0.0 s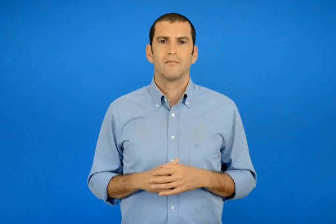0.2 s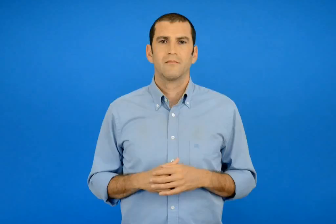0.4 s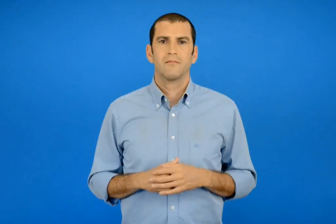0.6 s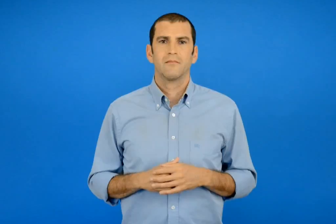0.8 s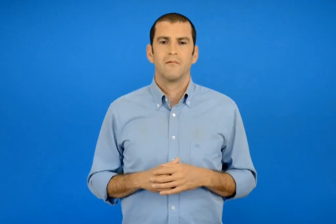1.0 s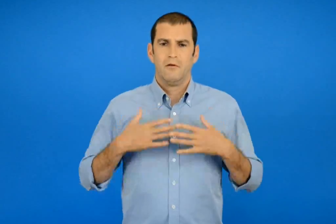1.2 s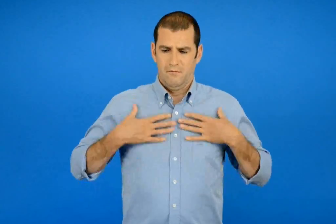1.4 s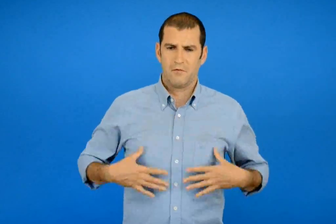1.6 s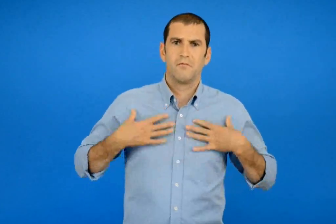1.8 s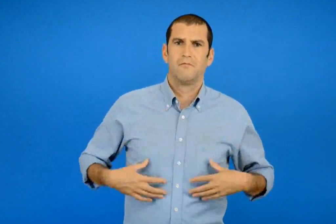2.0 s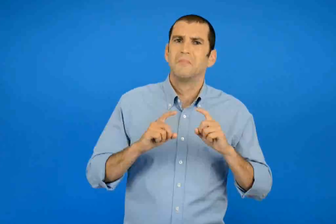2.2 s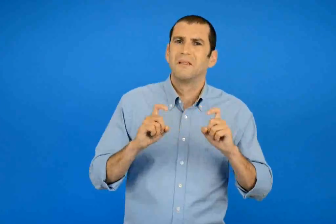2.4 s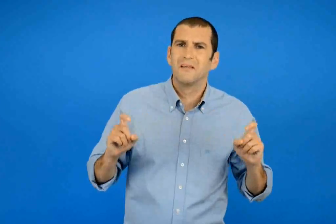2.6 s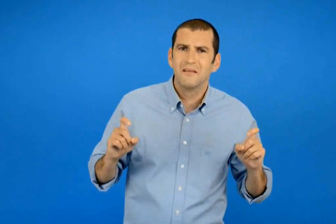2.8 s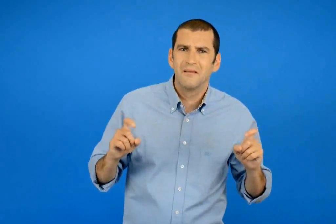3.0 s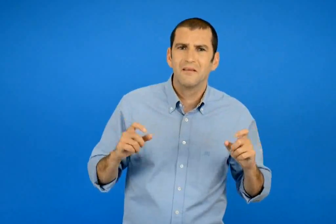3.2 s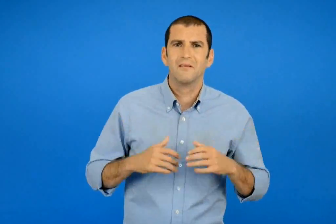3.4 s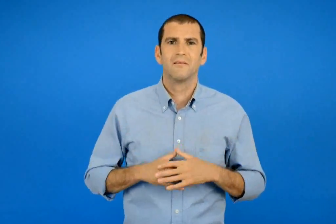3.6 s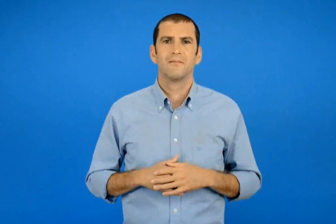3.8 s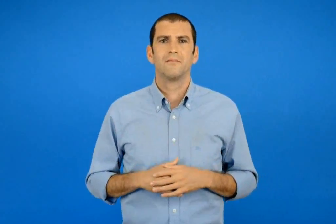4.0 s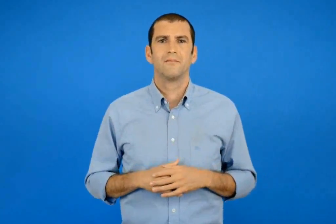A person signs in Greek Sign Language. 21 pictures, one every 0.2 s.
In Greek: τι φορούν ;
